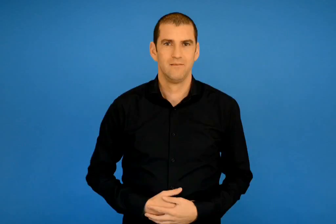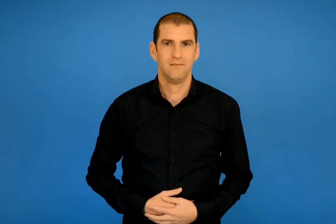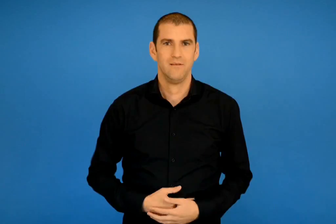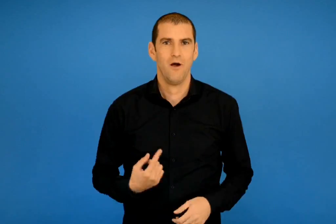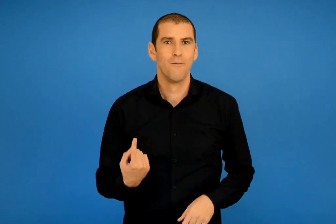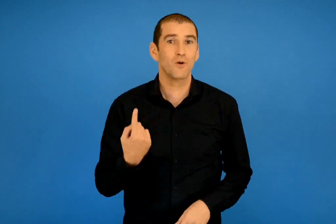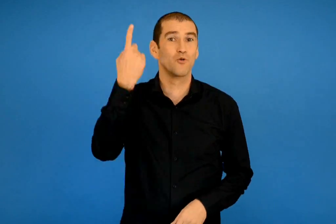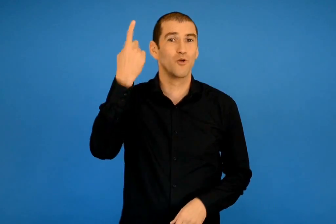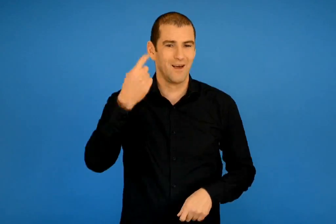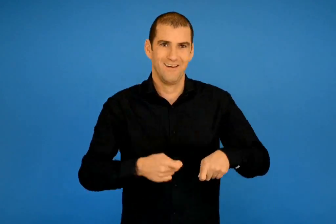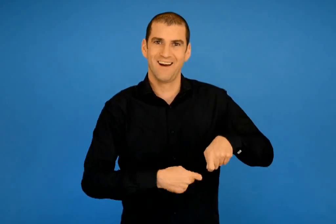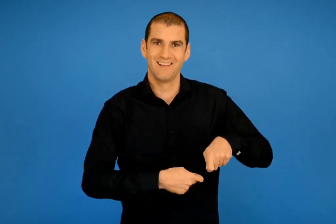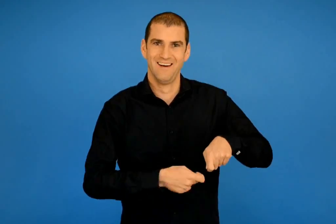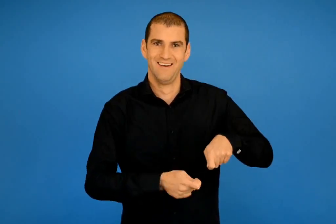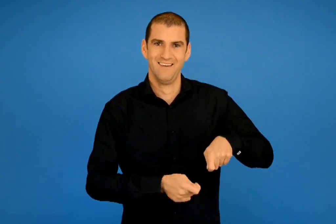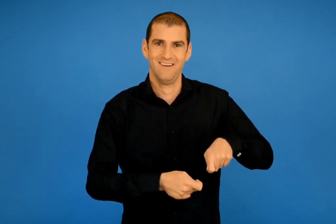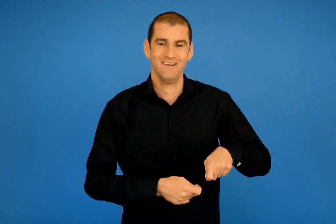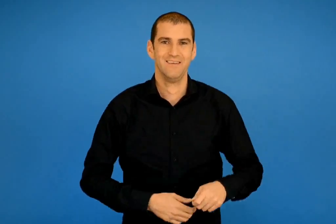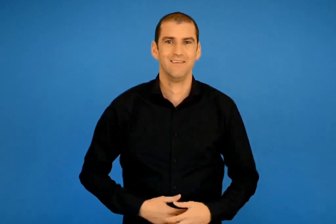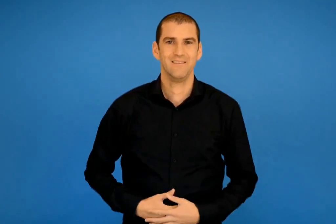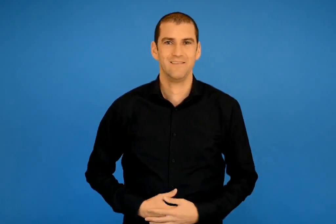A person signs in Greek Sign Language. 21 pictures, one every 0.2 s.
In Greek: κάλαντα πρωτοχρονιάς
